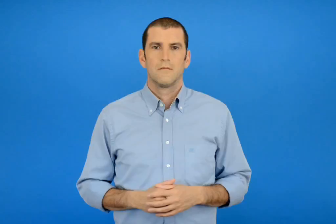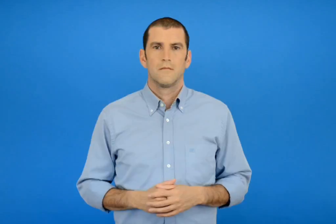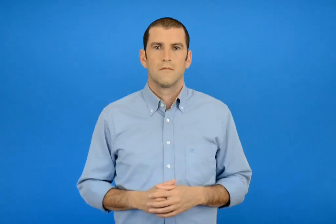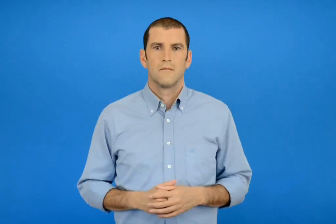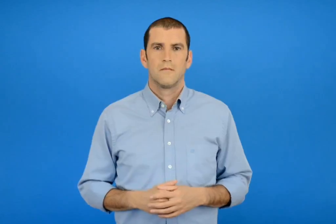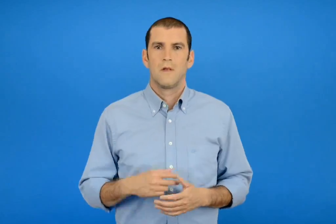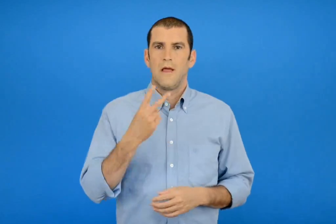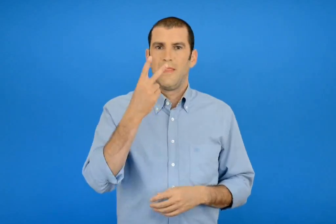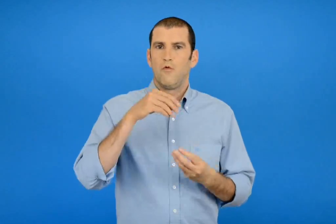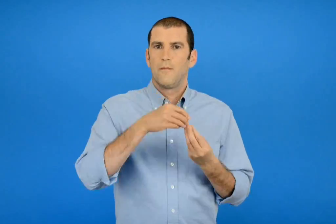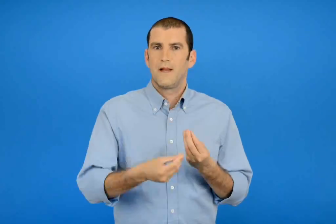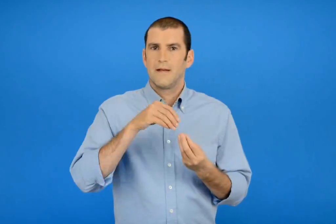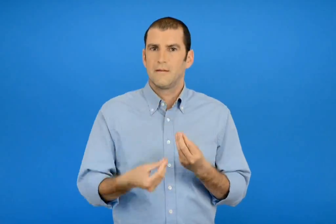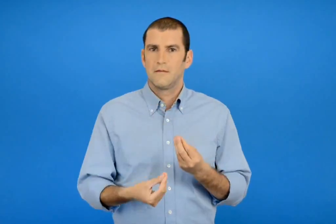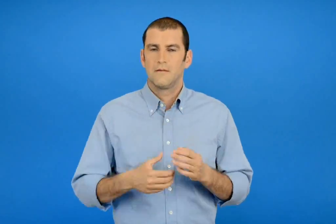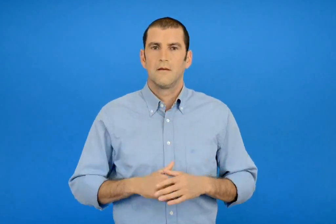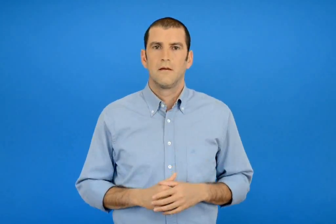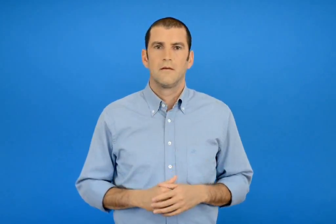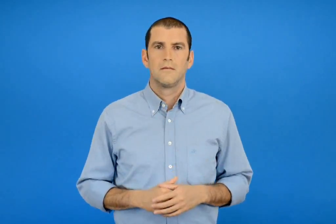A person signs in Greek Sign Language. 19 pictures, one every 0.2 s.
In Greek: 2 μπανάνες
